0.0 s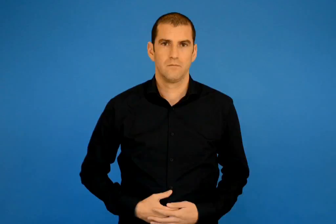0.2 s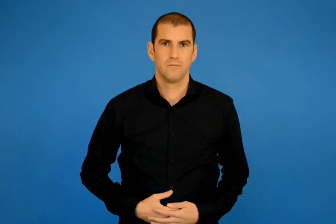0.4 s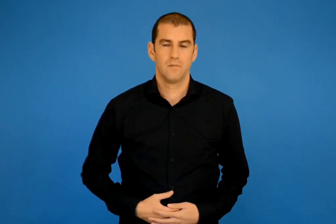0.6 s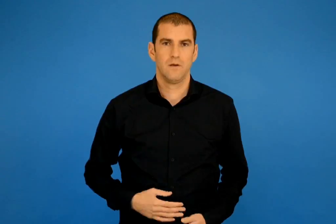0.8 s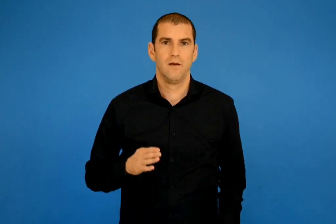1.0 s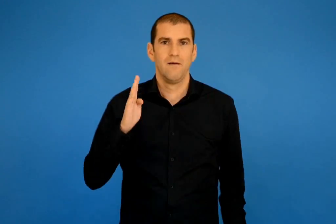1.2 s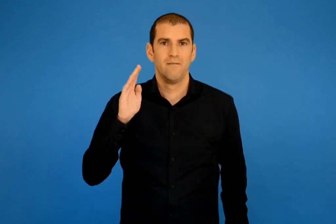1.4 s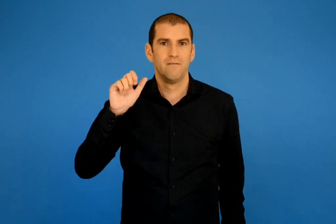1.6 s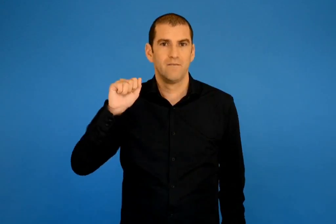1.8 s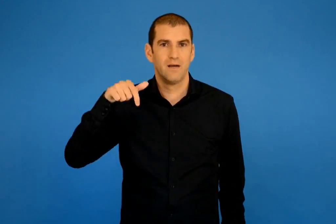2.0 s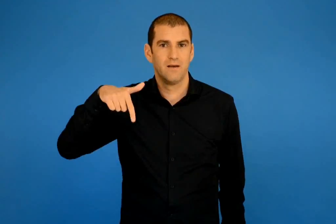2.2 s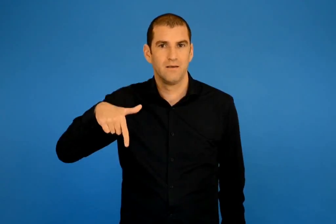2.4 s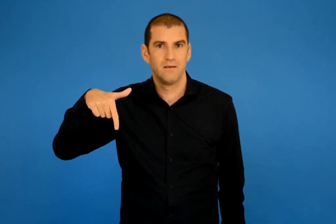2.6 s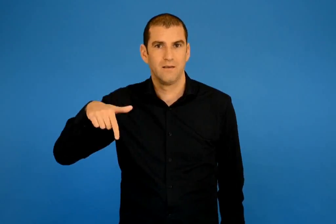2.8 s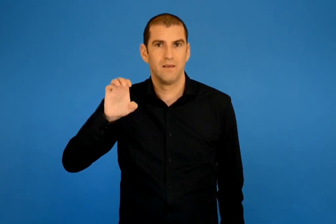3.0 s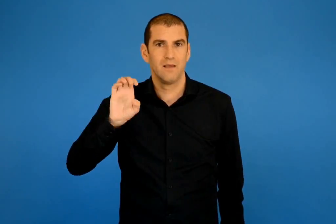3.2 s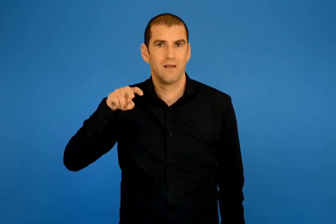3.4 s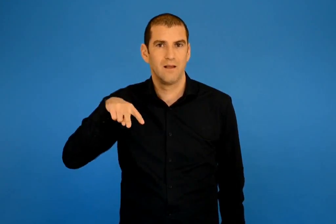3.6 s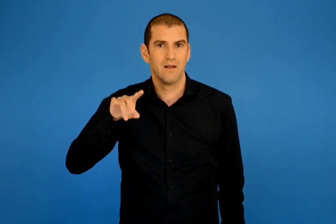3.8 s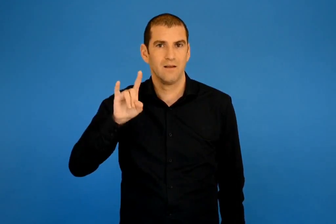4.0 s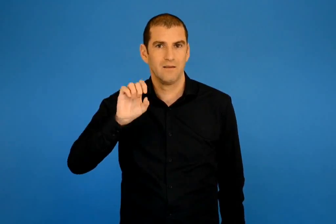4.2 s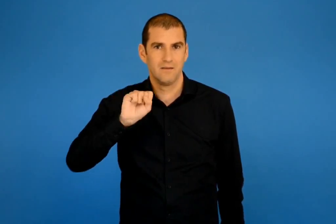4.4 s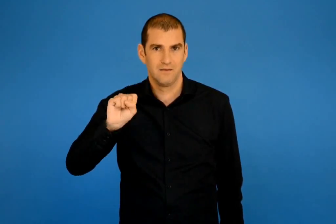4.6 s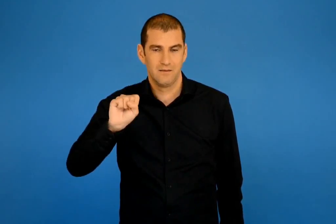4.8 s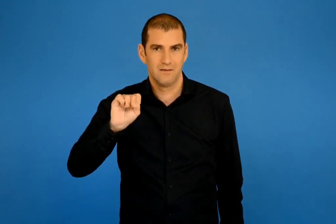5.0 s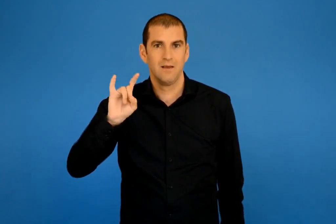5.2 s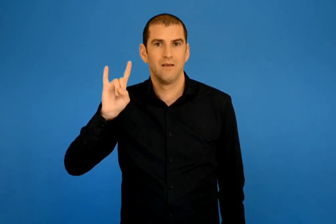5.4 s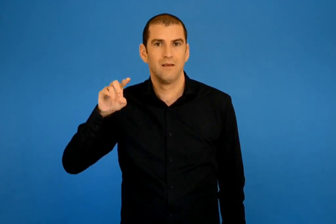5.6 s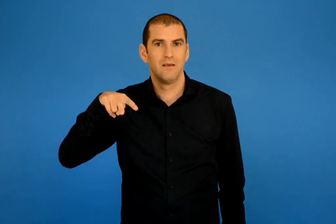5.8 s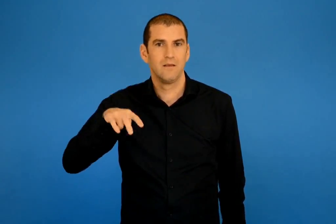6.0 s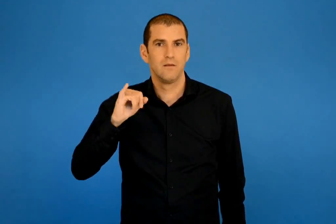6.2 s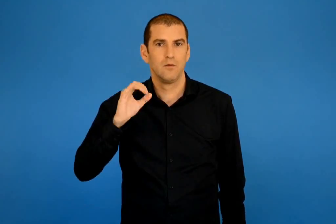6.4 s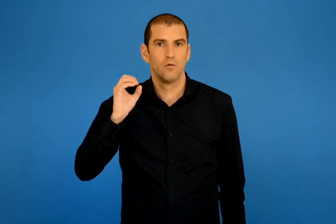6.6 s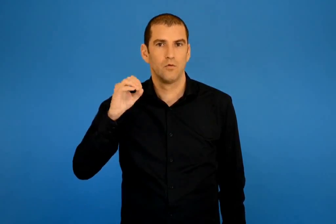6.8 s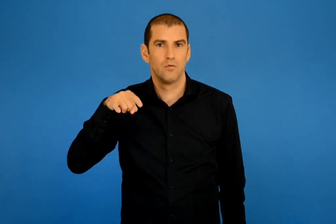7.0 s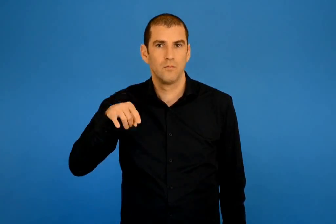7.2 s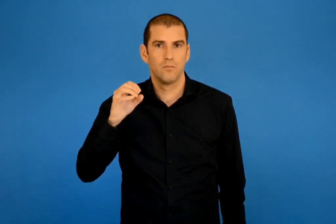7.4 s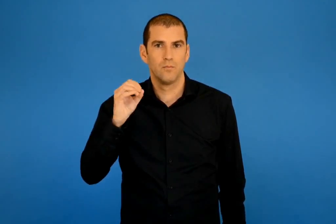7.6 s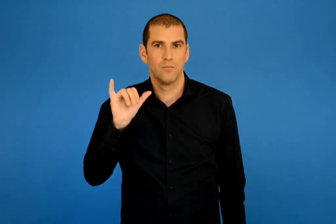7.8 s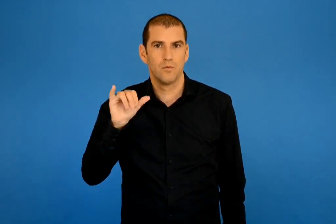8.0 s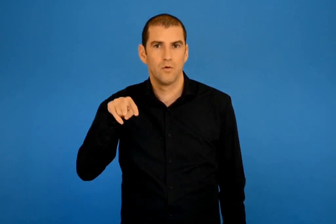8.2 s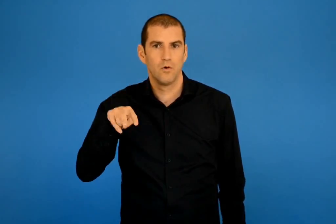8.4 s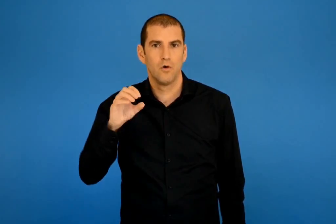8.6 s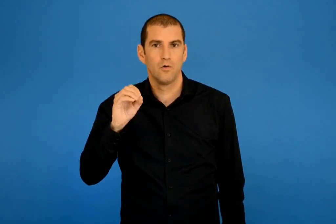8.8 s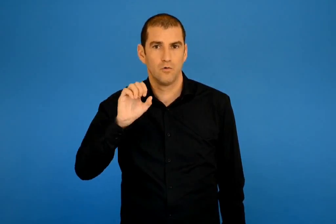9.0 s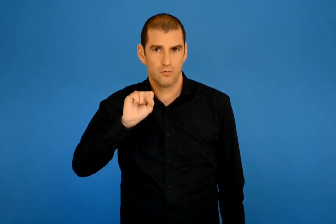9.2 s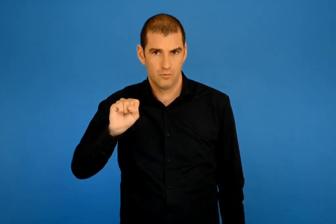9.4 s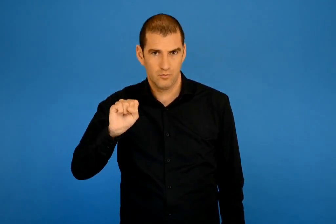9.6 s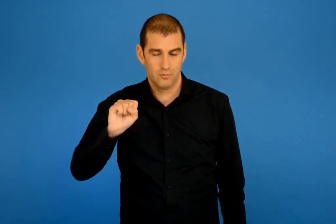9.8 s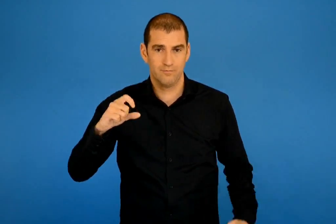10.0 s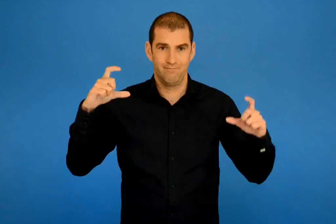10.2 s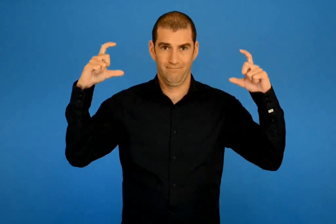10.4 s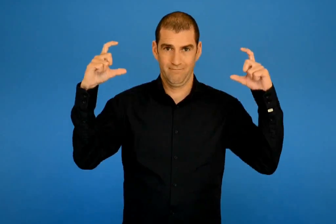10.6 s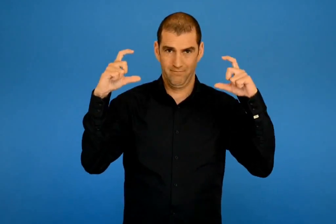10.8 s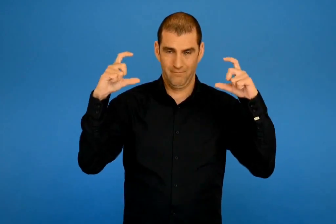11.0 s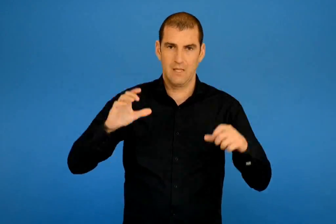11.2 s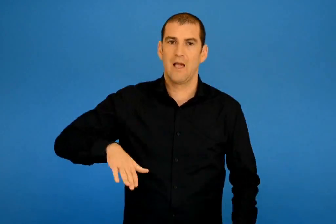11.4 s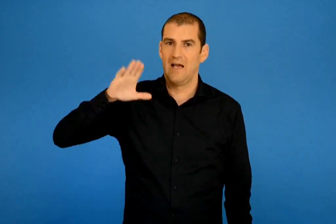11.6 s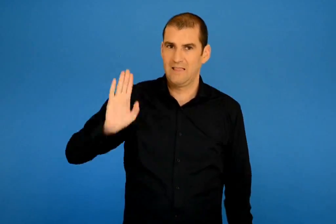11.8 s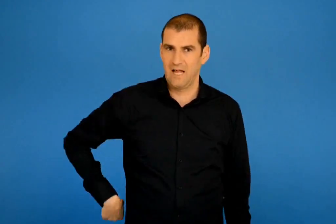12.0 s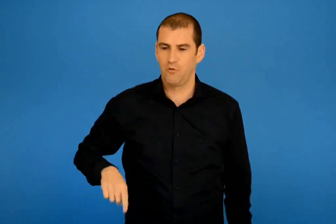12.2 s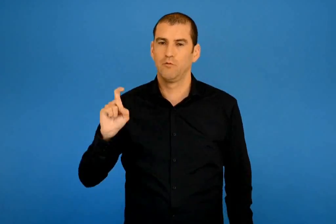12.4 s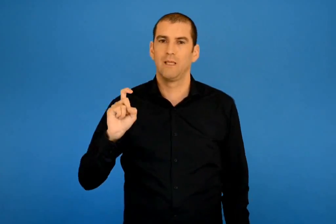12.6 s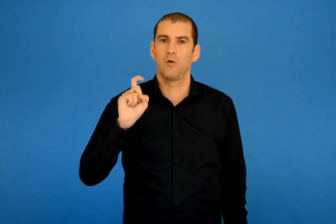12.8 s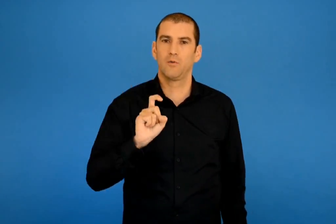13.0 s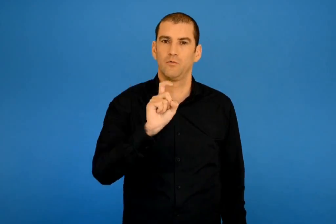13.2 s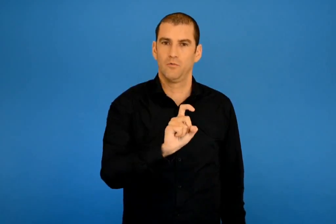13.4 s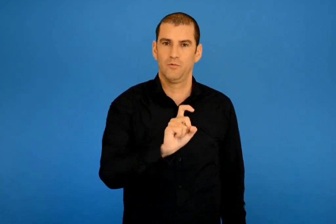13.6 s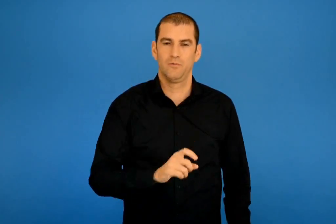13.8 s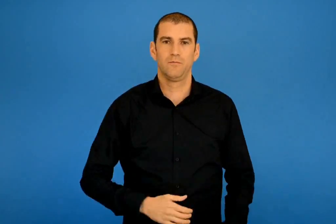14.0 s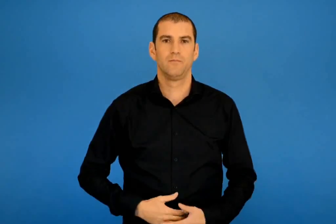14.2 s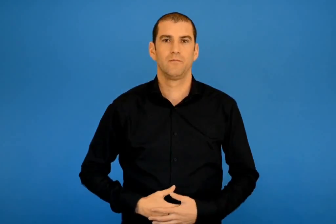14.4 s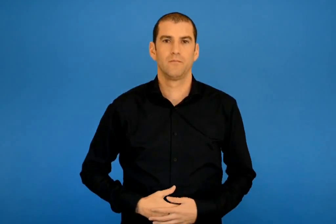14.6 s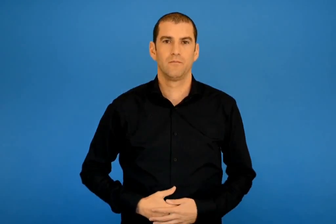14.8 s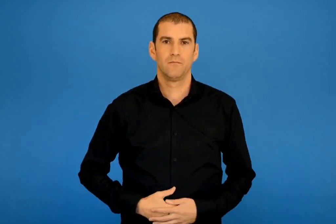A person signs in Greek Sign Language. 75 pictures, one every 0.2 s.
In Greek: βαγγέλης ηλιόπουλος ο τελευταίος ιππόκαμπος
